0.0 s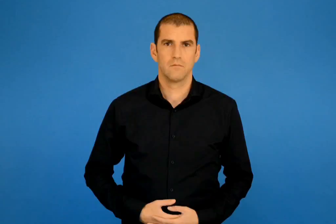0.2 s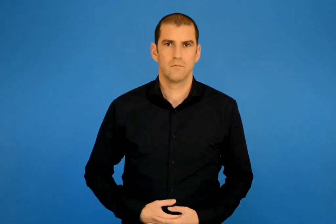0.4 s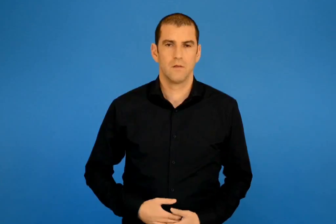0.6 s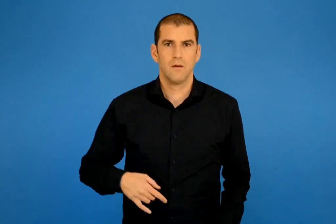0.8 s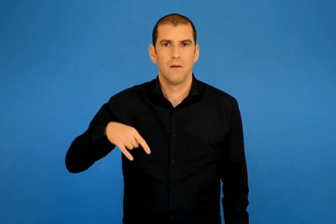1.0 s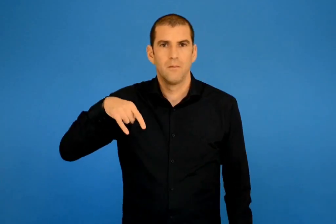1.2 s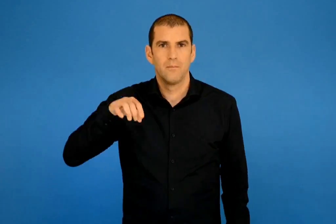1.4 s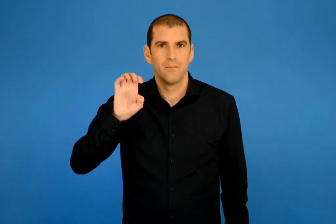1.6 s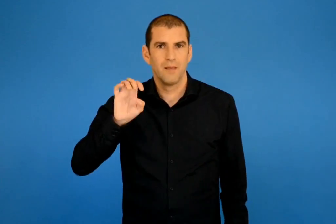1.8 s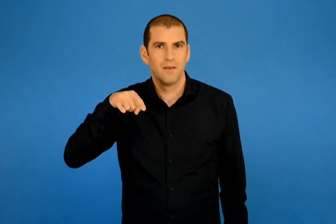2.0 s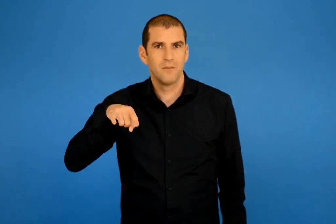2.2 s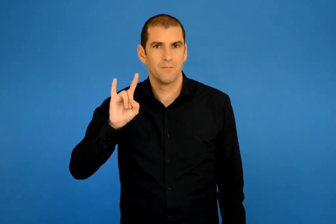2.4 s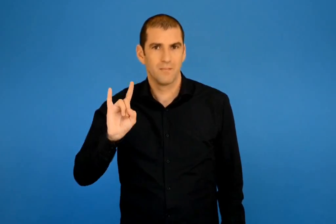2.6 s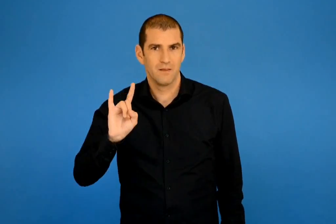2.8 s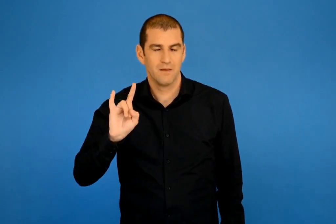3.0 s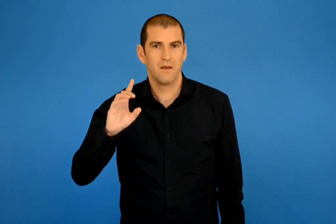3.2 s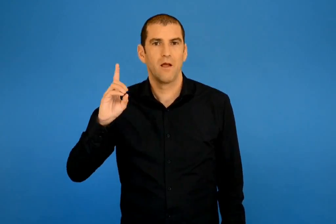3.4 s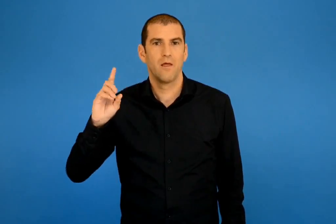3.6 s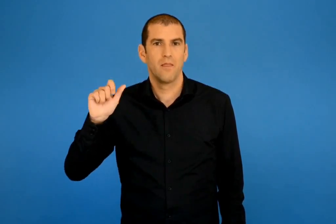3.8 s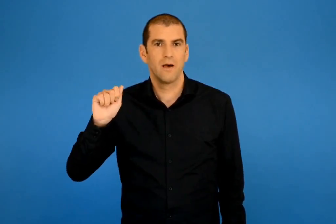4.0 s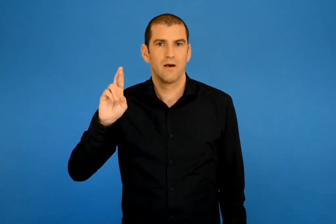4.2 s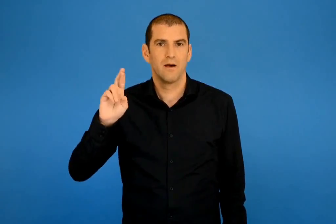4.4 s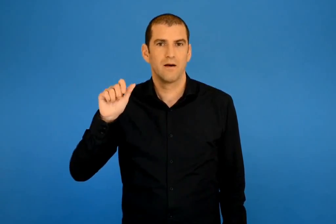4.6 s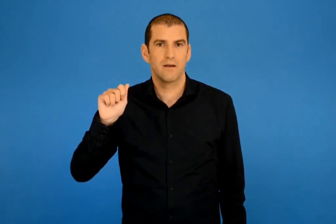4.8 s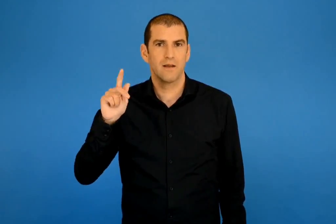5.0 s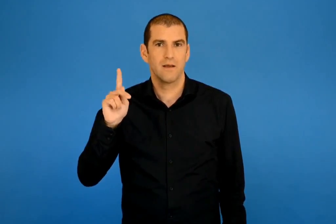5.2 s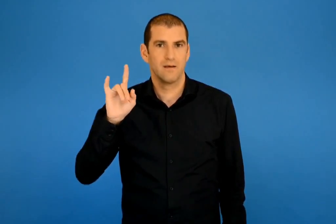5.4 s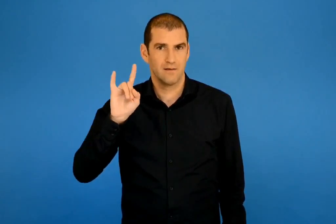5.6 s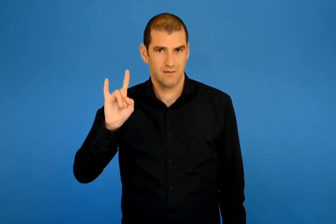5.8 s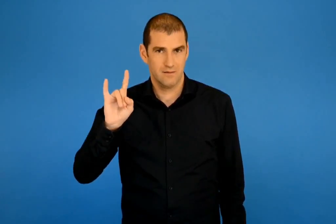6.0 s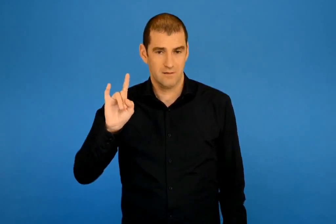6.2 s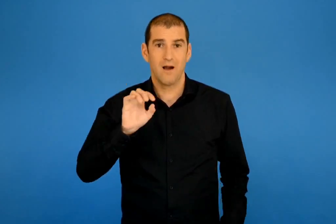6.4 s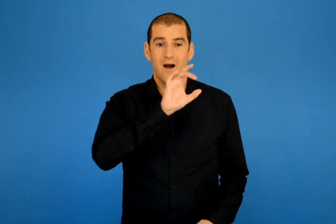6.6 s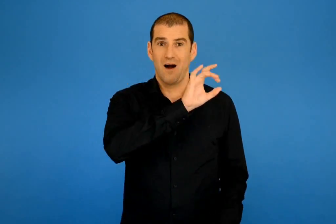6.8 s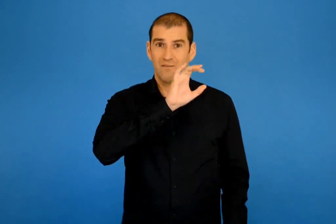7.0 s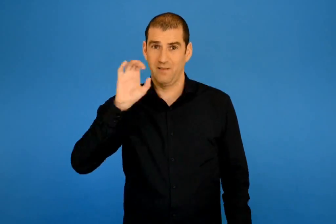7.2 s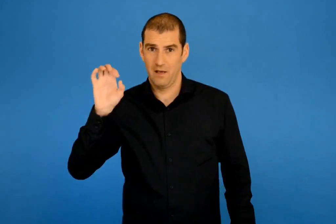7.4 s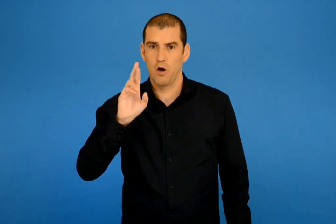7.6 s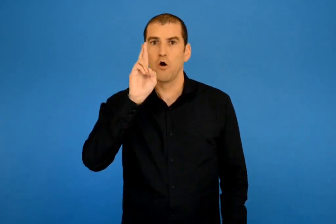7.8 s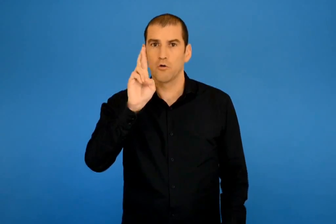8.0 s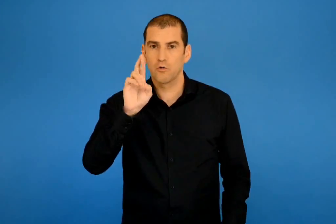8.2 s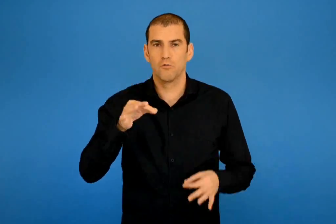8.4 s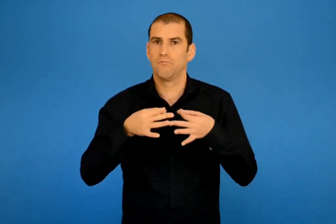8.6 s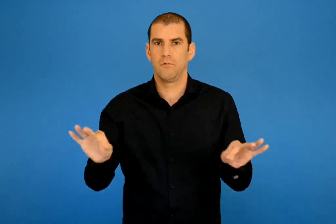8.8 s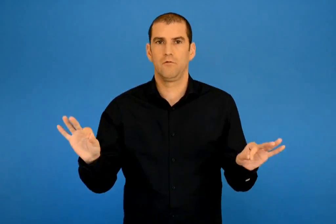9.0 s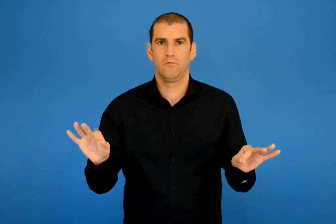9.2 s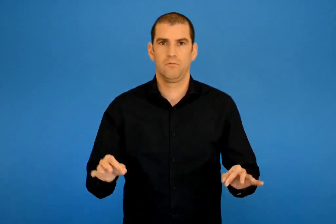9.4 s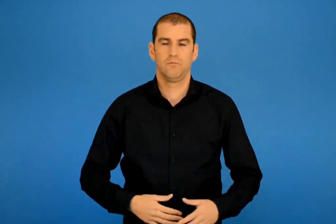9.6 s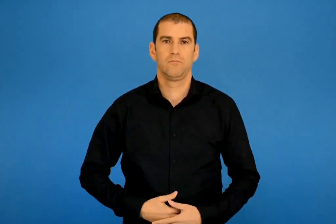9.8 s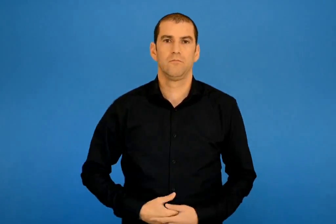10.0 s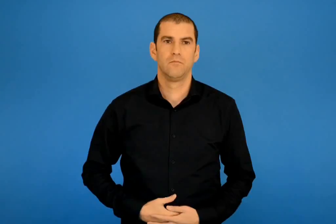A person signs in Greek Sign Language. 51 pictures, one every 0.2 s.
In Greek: πέπη δαράκη η αλφαβήτα δίχως ρο
